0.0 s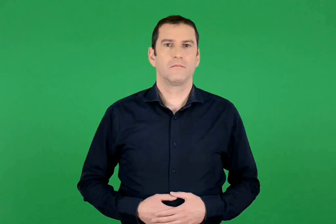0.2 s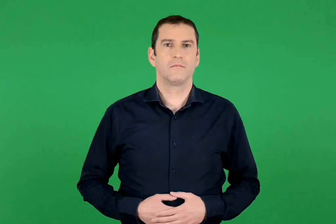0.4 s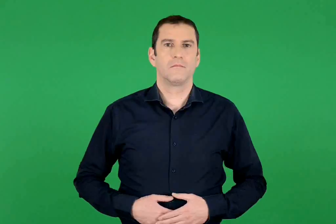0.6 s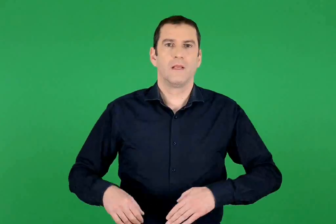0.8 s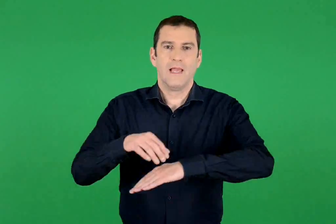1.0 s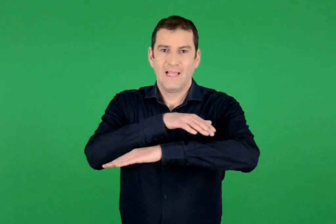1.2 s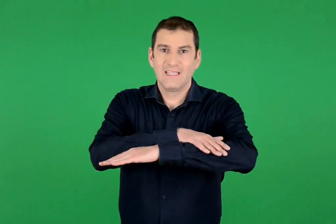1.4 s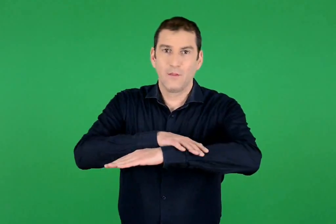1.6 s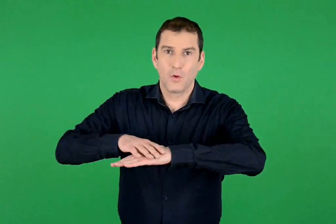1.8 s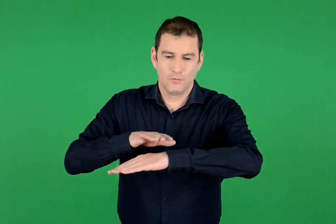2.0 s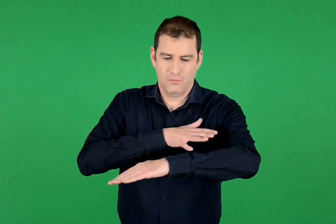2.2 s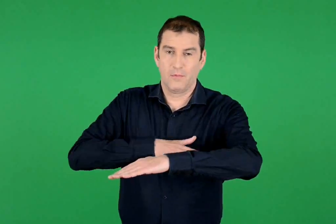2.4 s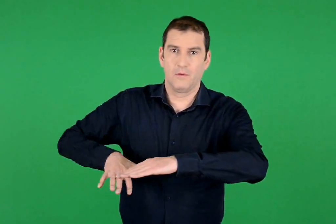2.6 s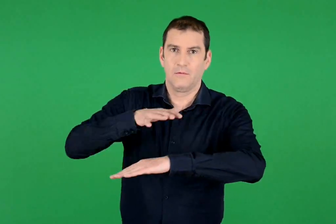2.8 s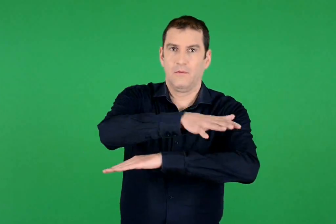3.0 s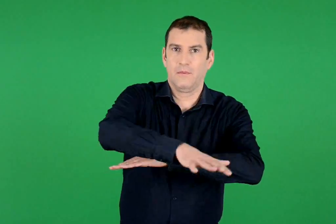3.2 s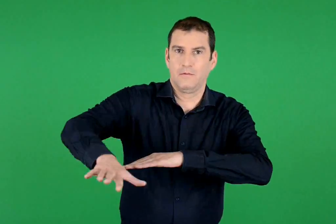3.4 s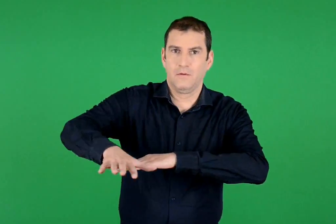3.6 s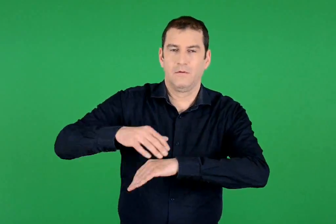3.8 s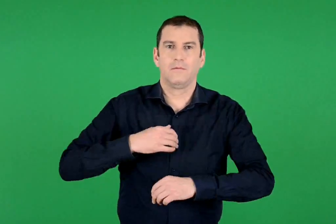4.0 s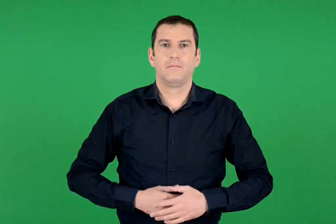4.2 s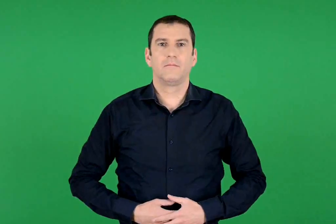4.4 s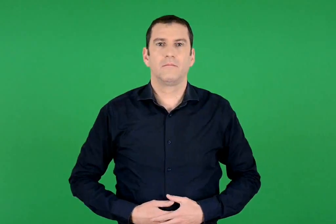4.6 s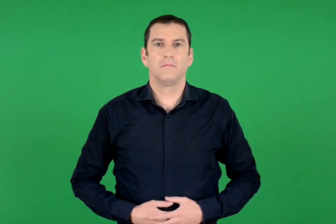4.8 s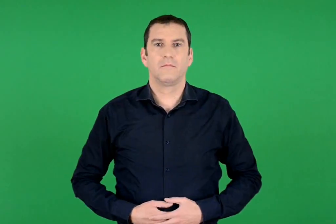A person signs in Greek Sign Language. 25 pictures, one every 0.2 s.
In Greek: ισθμός
